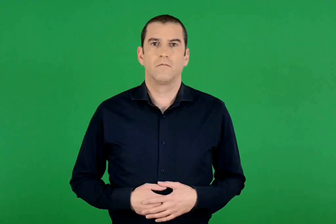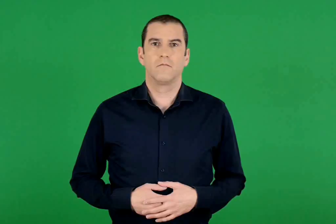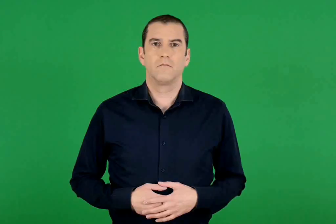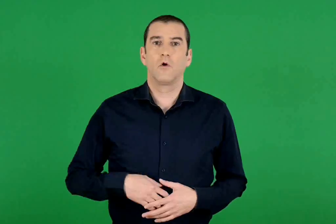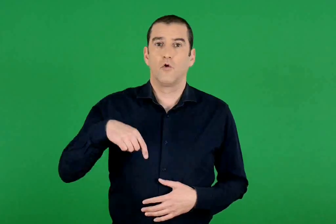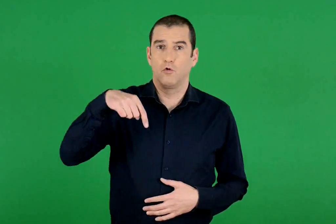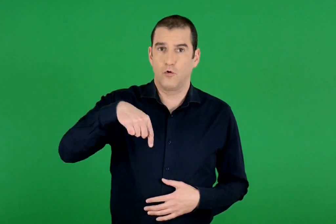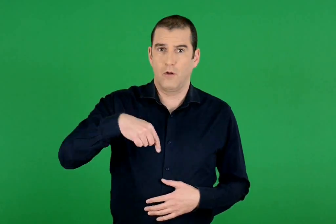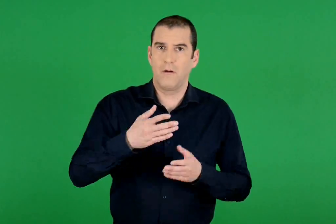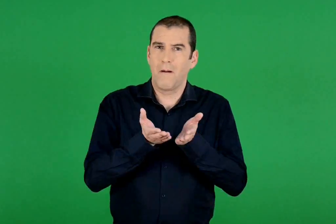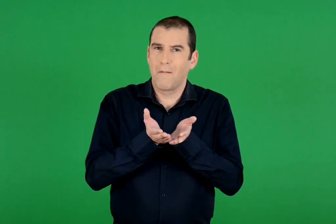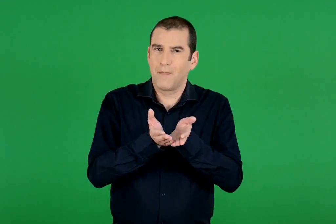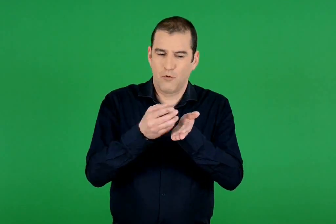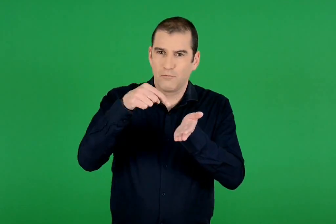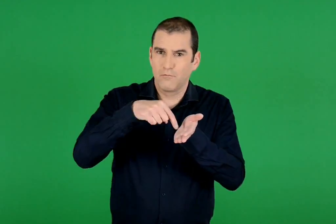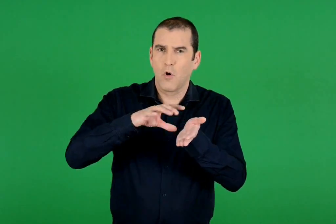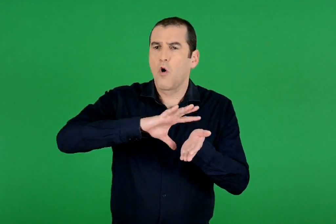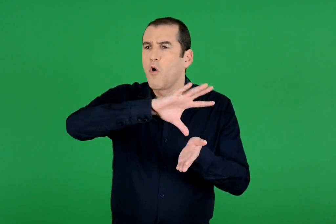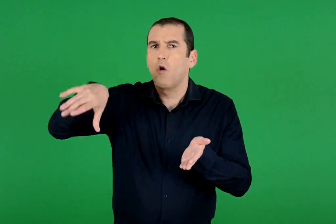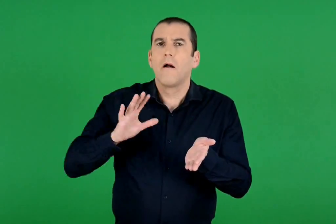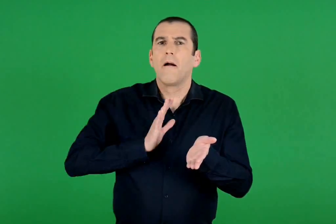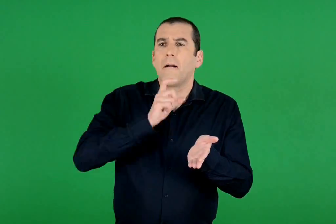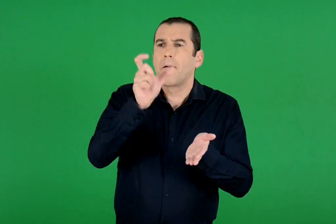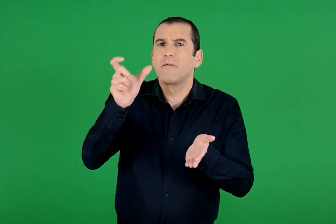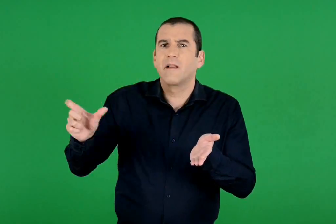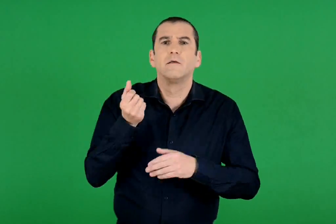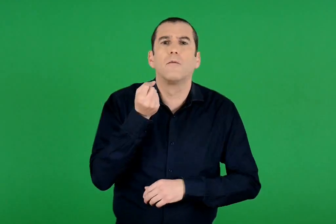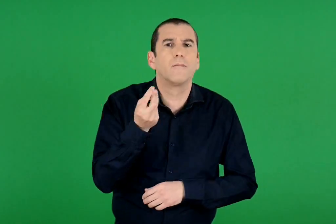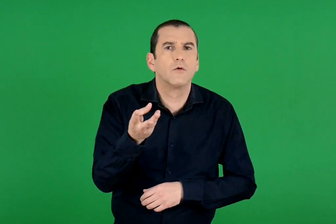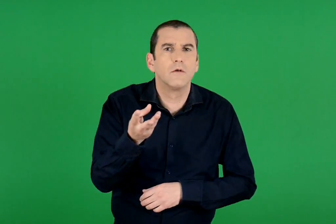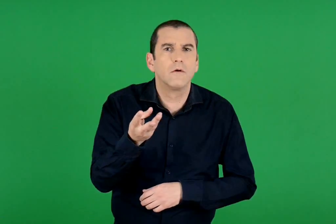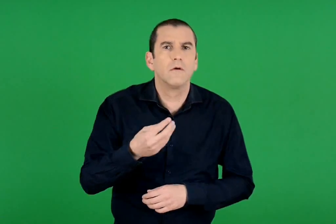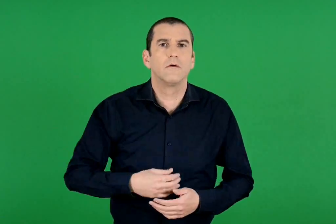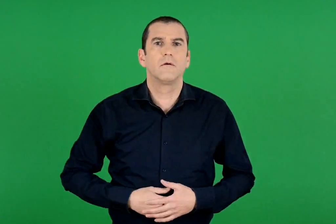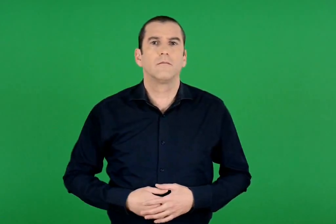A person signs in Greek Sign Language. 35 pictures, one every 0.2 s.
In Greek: πόσοι είναι τώρα οι επιβάτες στο πλοίο ;
